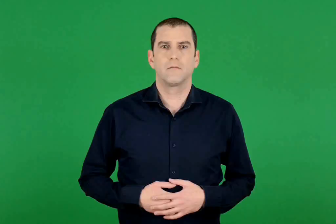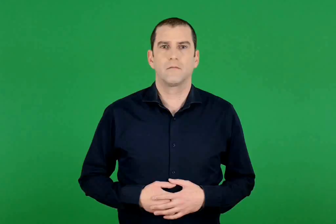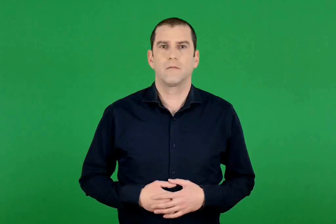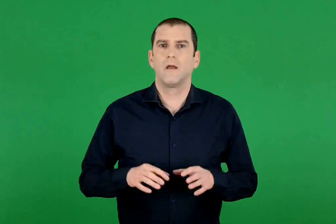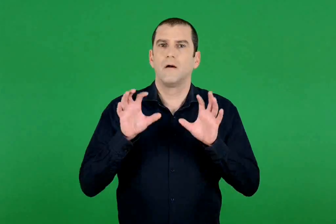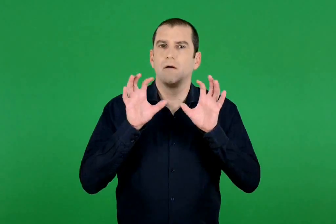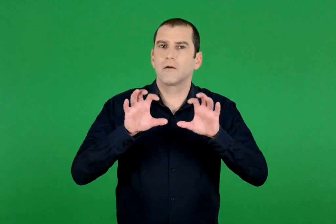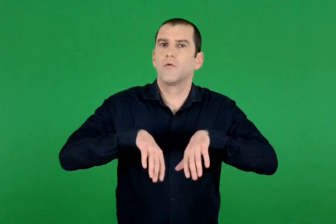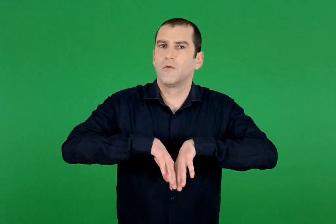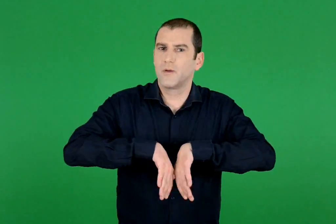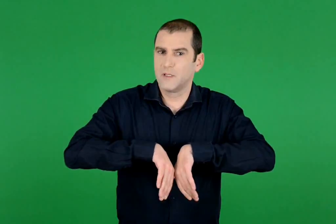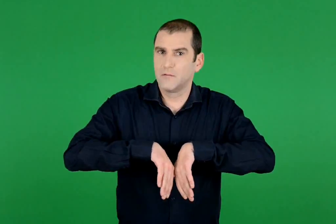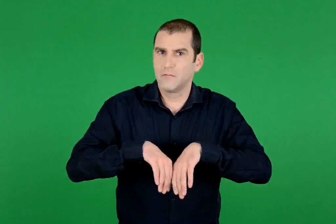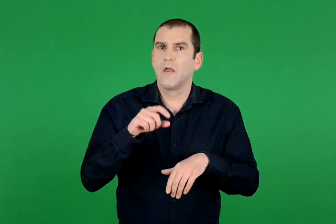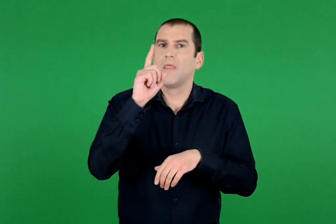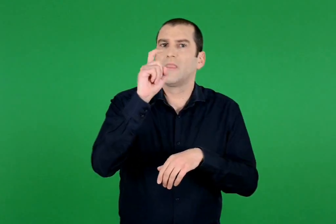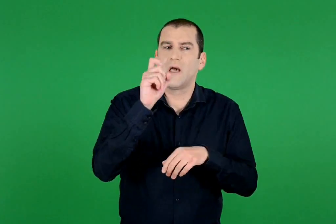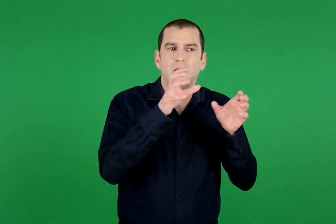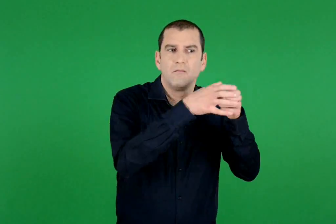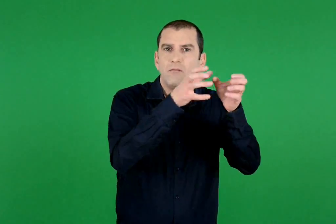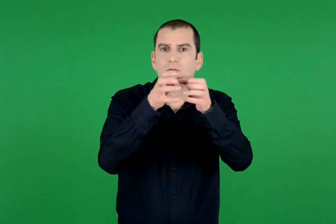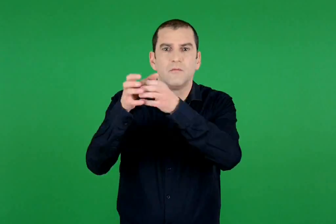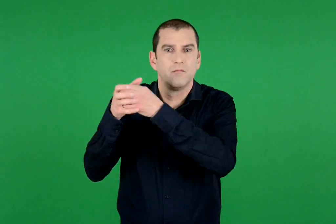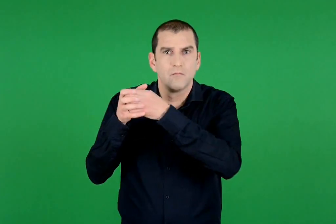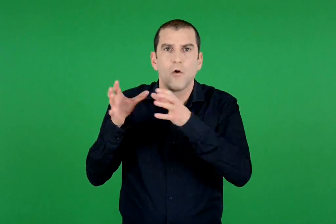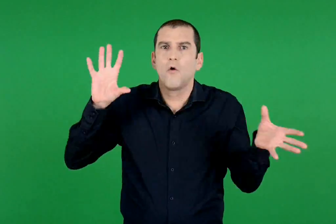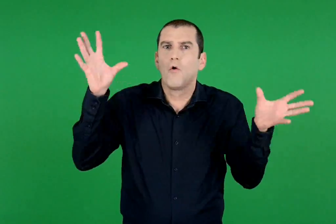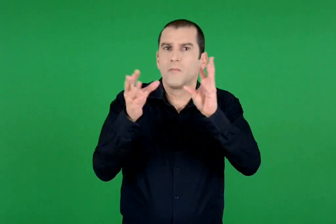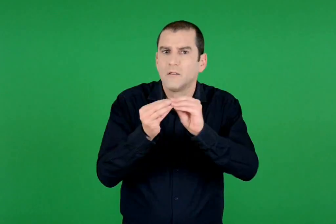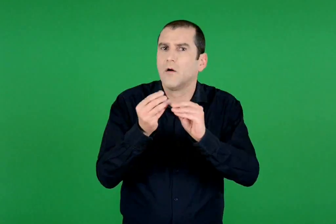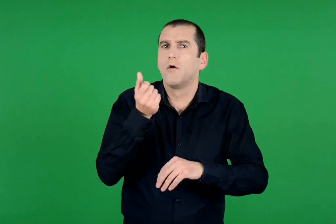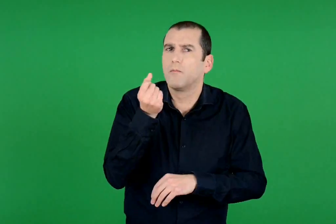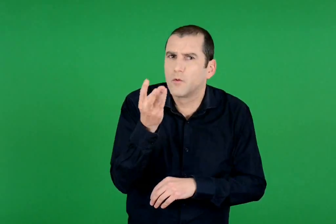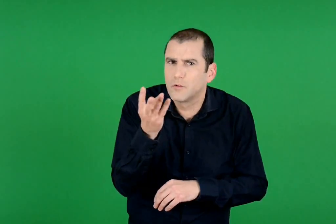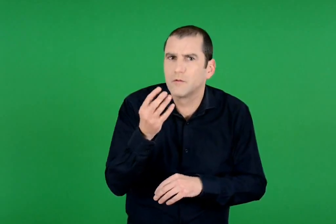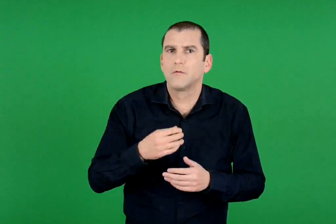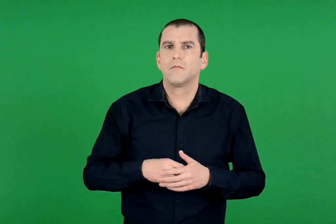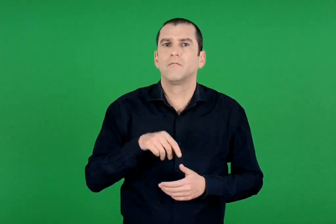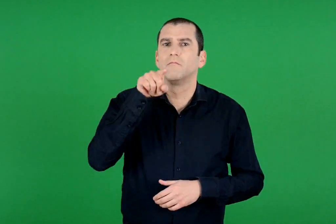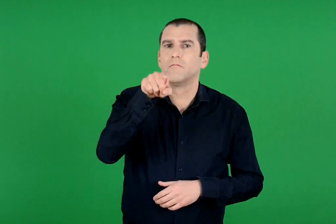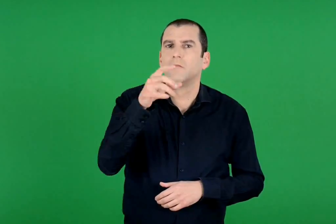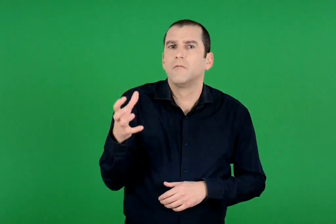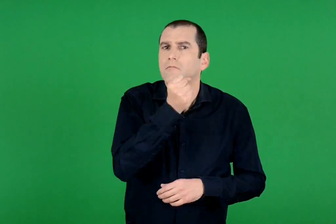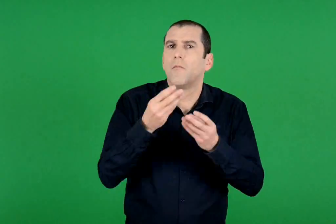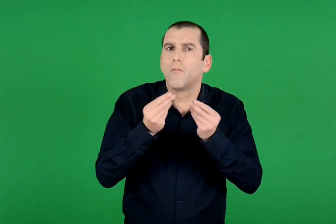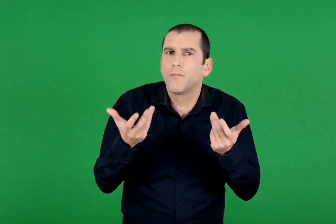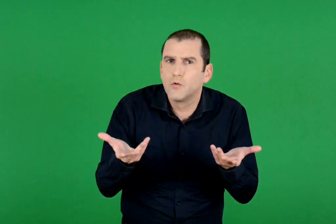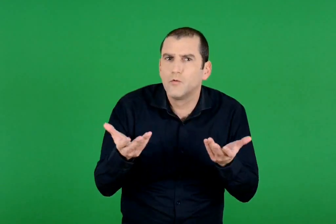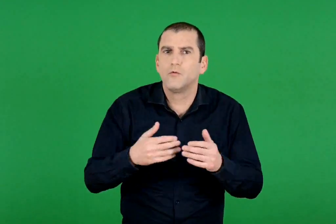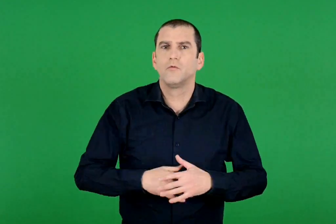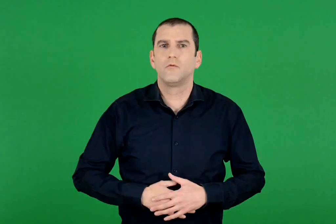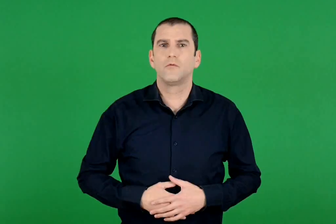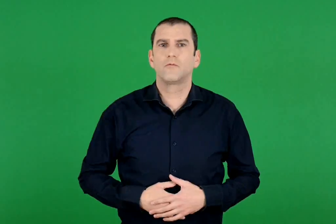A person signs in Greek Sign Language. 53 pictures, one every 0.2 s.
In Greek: πόσες είναι όλες οι αγριόπαπιες σε 10 σμήνη ; πώς το βρήκες ;
